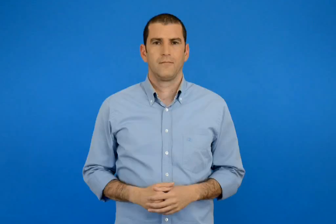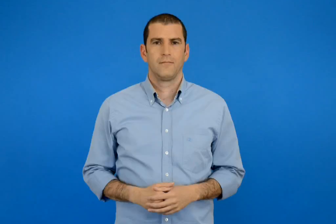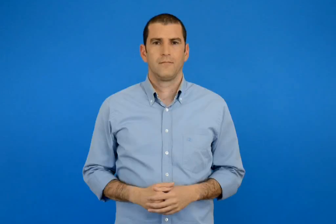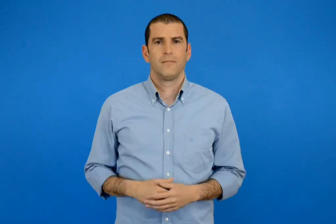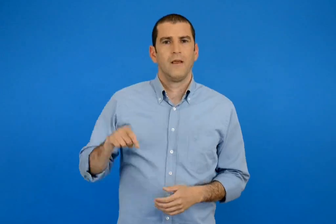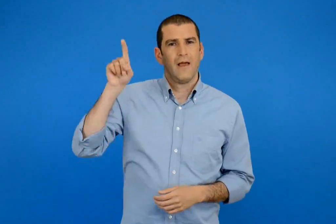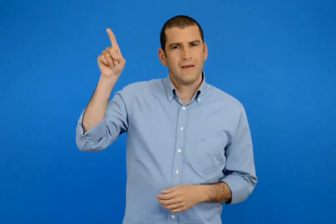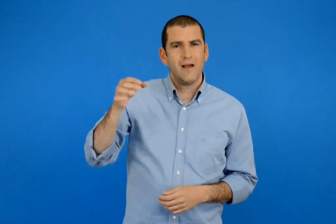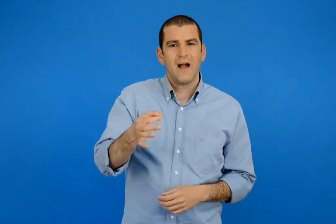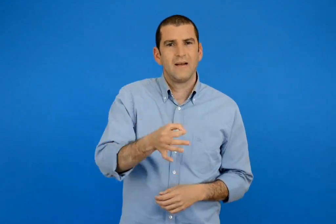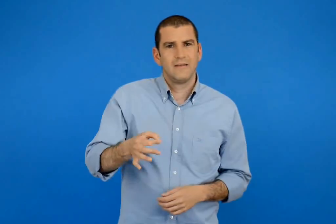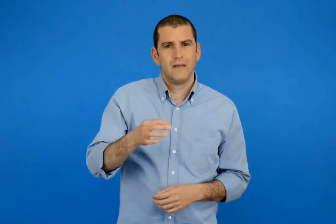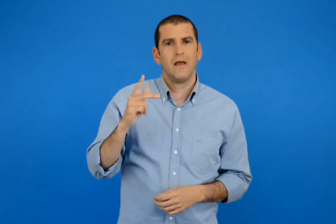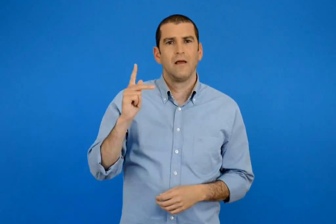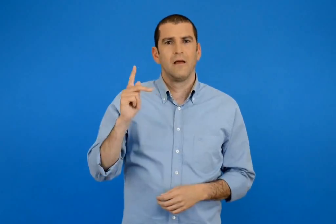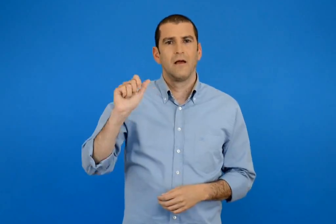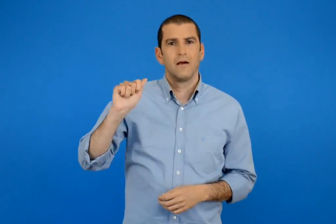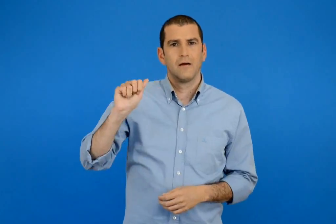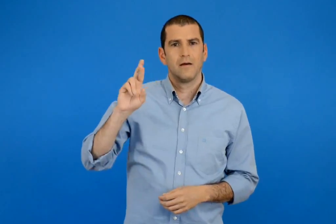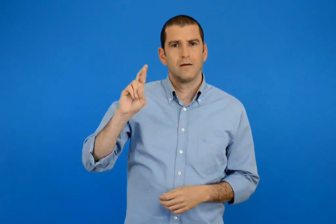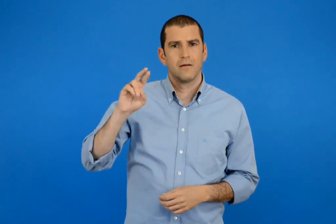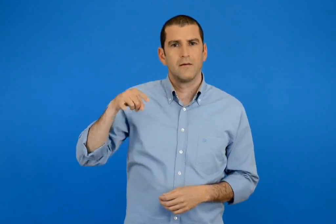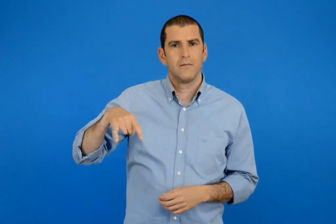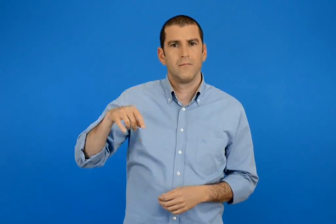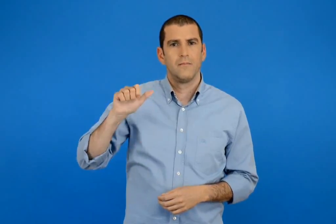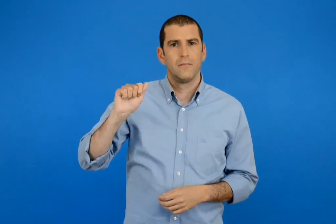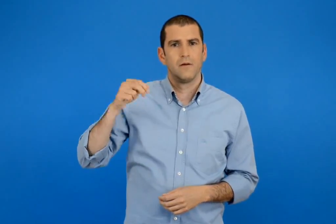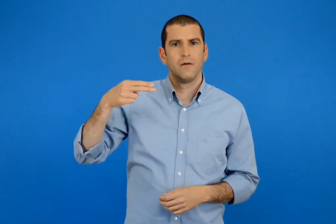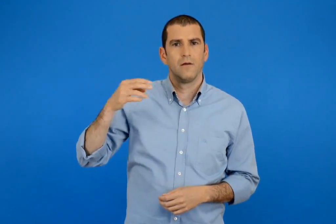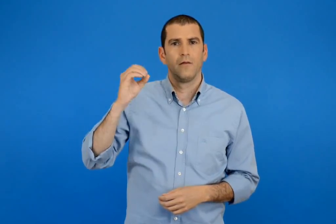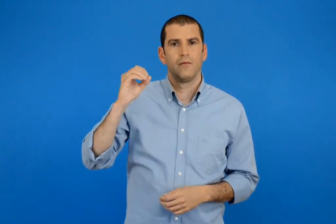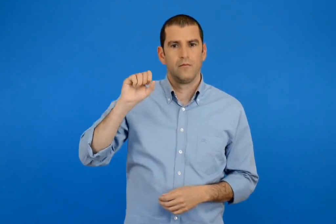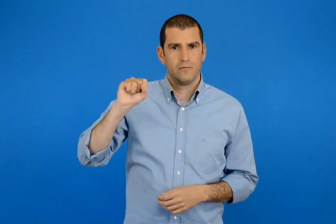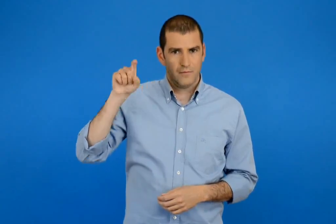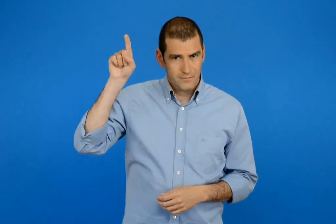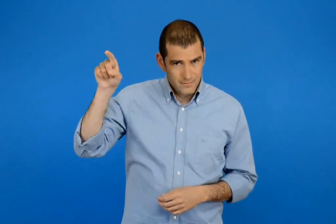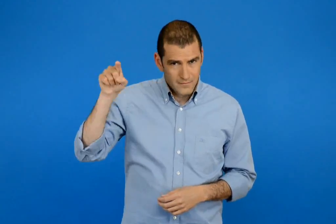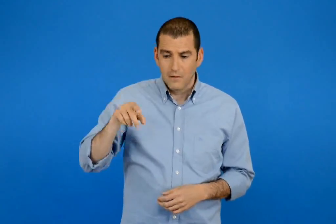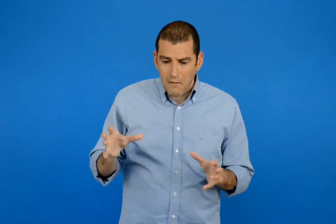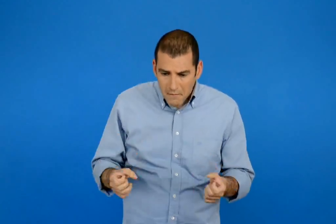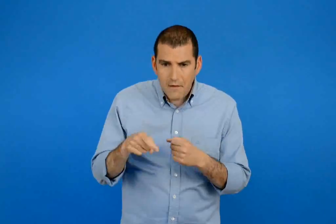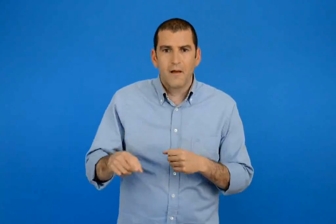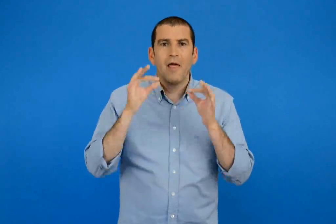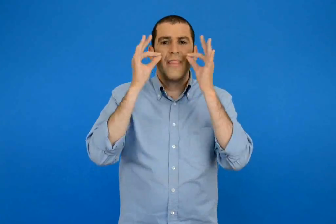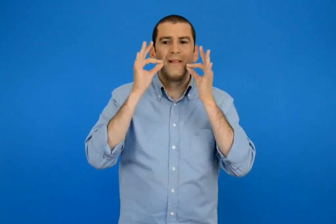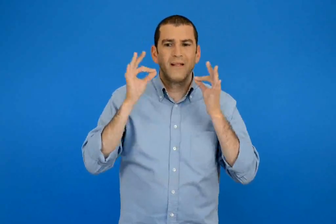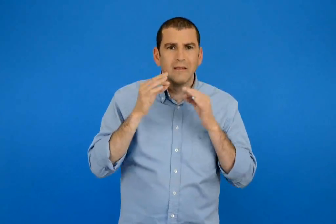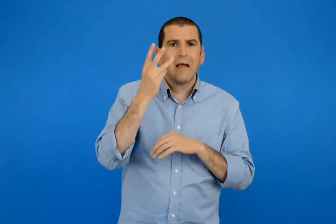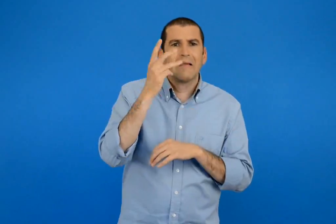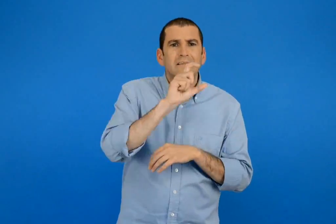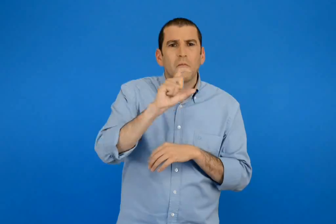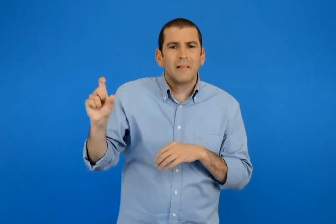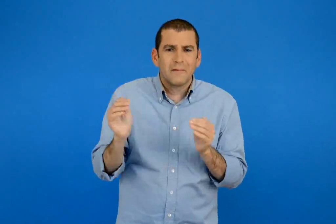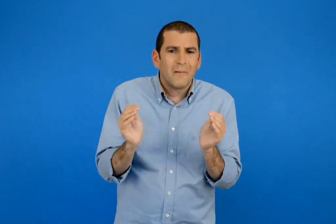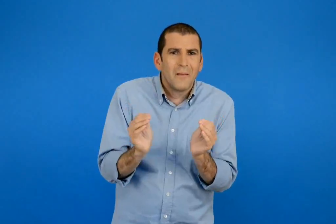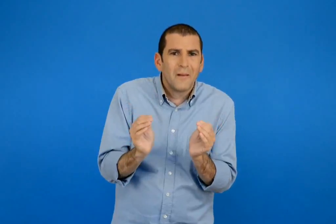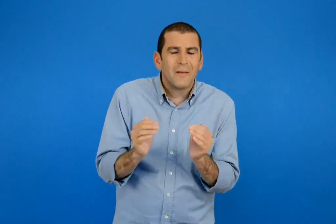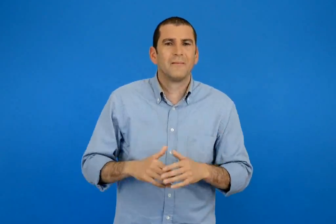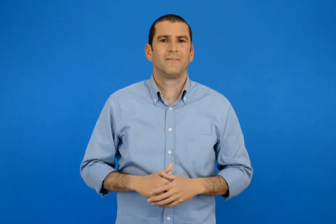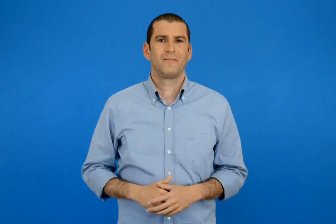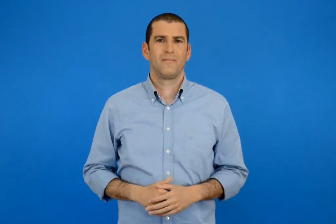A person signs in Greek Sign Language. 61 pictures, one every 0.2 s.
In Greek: ο δημήτρης ήταν μόλις τριών εβδομάδων όταν βρέθηκε στην κάρπαθο
